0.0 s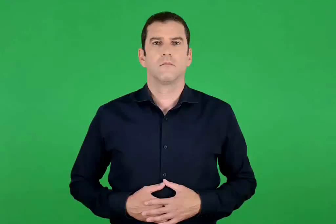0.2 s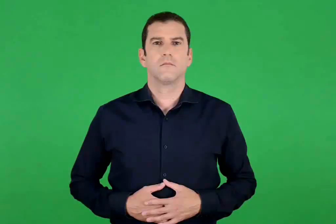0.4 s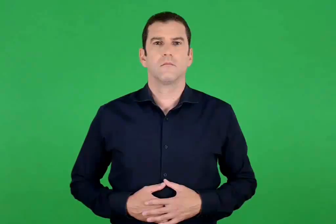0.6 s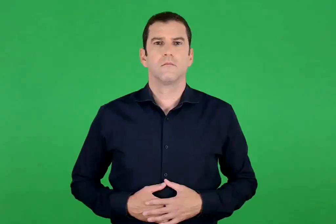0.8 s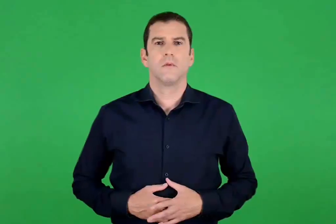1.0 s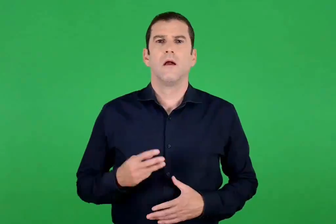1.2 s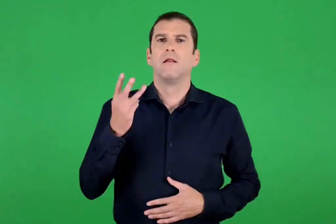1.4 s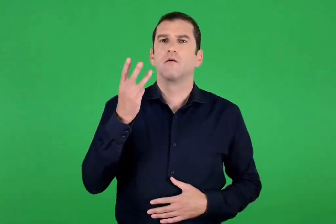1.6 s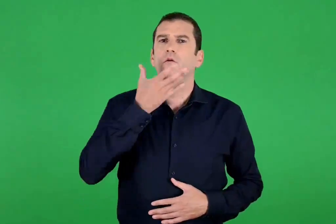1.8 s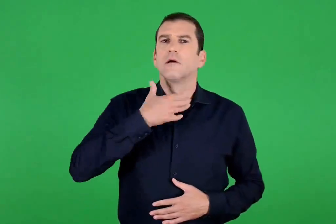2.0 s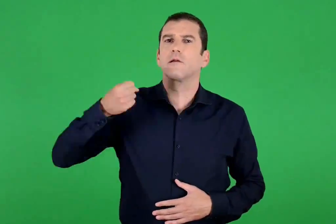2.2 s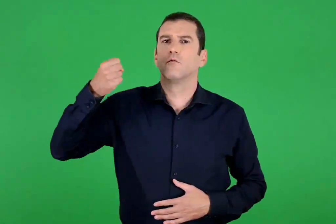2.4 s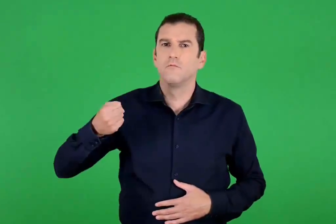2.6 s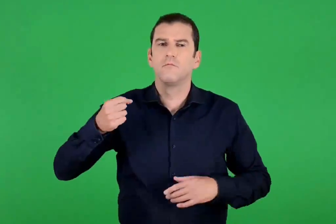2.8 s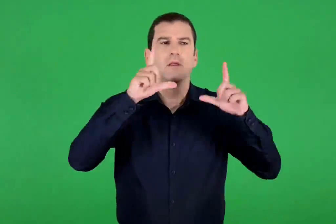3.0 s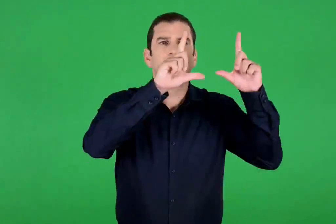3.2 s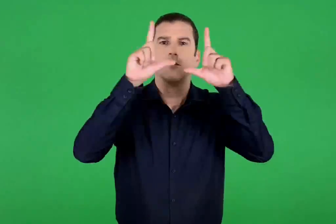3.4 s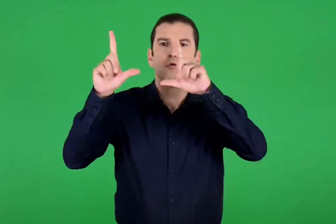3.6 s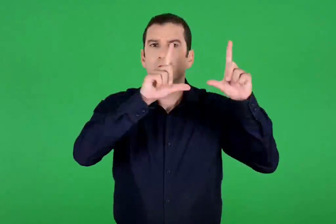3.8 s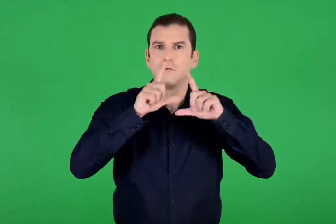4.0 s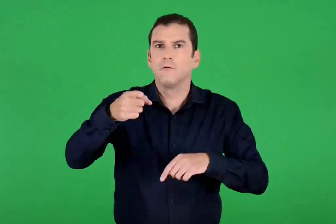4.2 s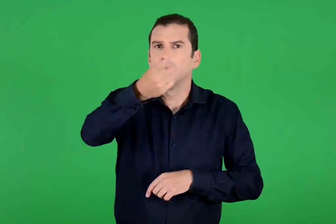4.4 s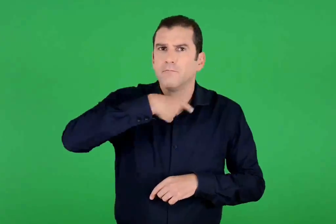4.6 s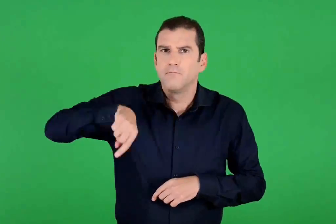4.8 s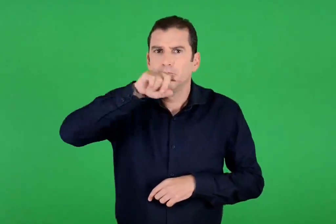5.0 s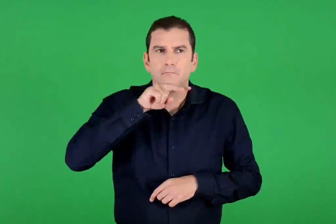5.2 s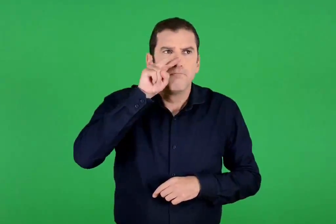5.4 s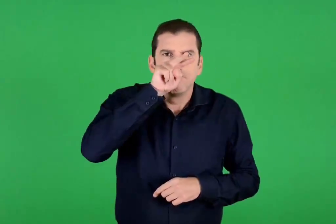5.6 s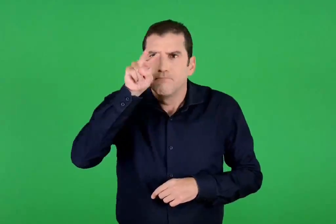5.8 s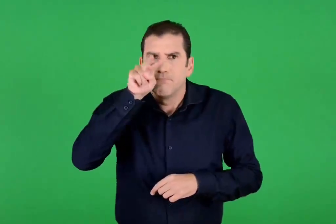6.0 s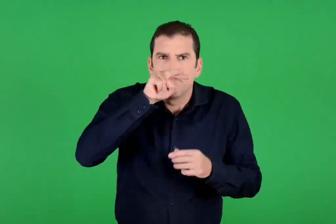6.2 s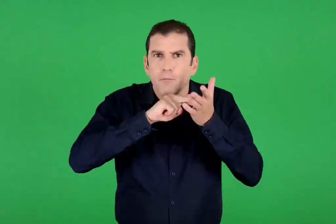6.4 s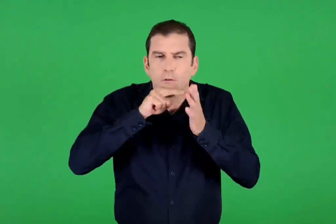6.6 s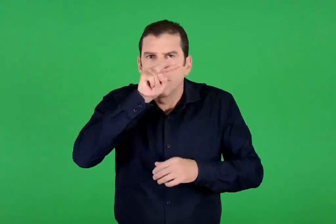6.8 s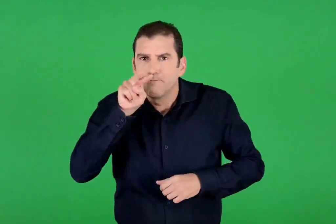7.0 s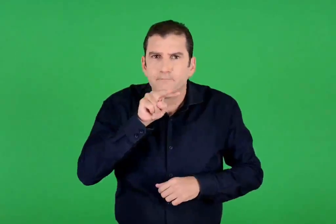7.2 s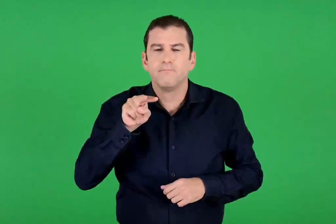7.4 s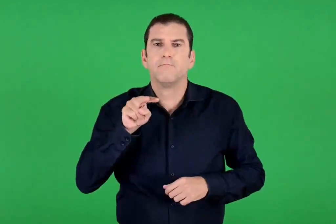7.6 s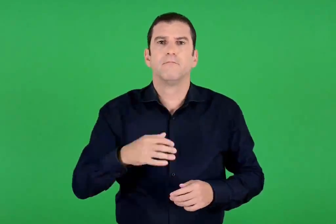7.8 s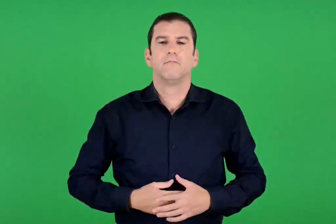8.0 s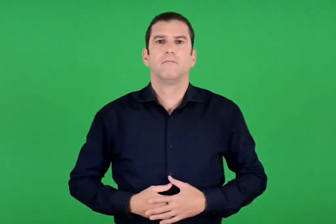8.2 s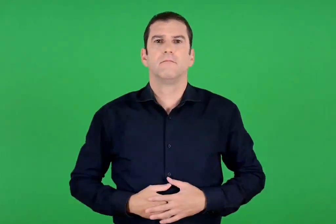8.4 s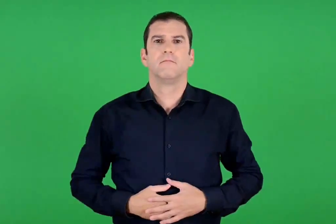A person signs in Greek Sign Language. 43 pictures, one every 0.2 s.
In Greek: παρατηρούμε προσεκτικά τις εικόνες των τριών ιεραρχών
